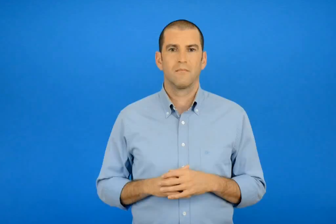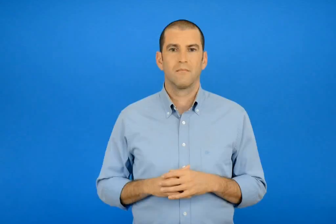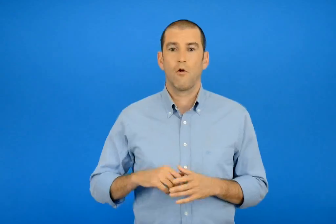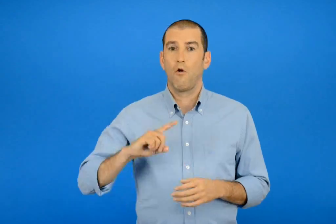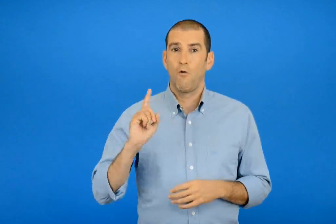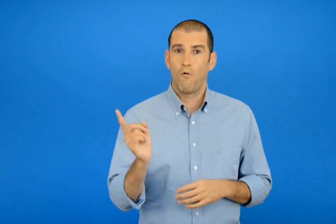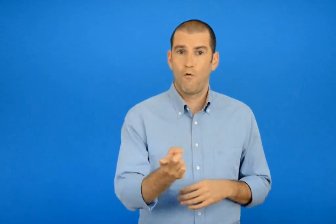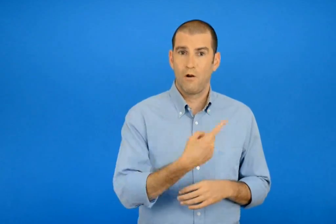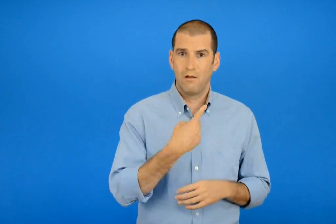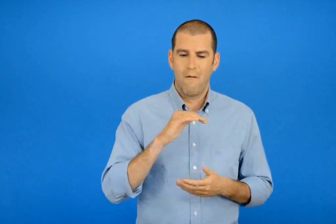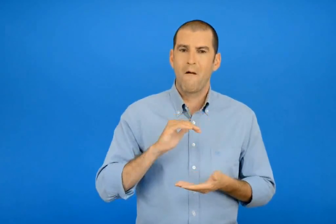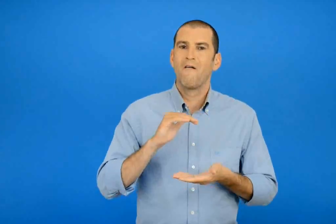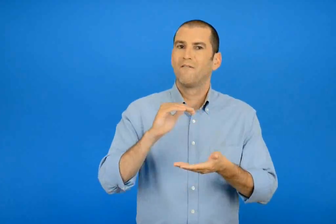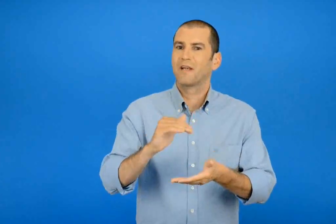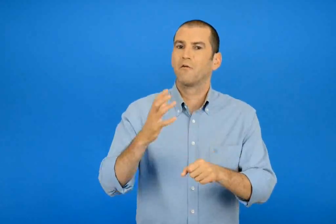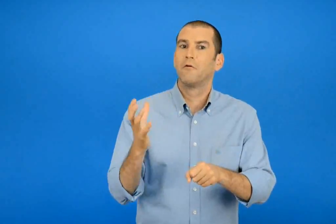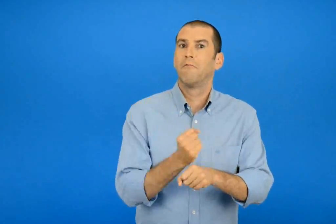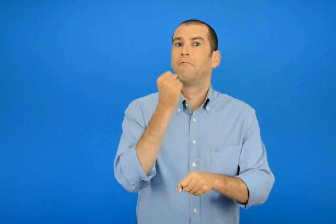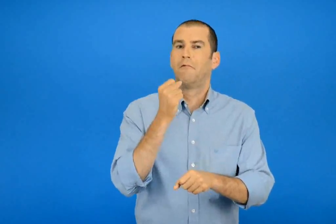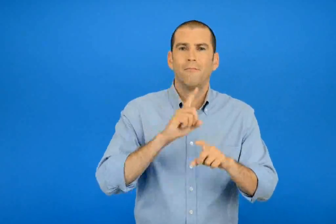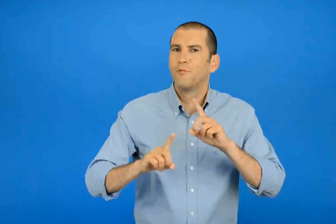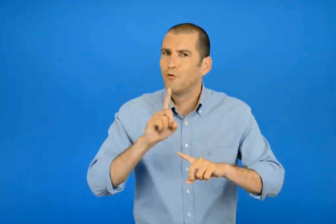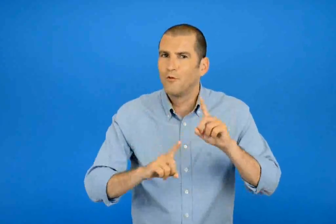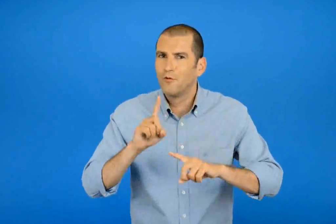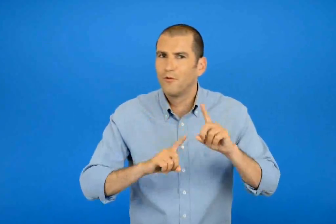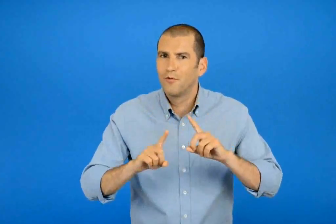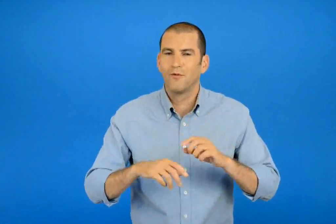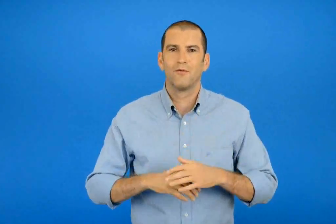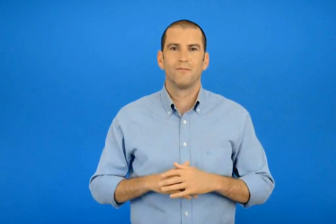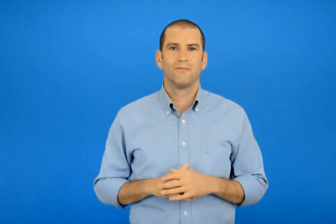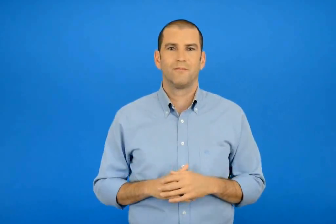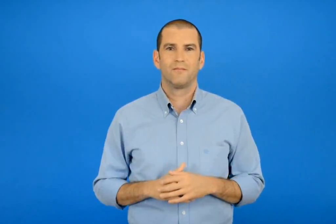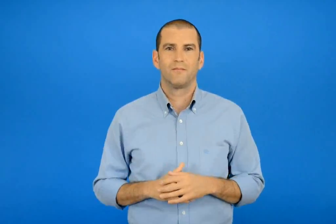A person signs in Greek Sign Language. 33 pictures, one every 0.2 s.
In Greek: ποιό βραβείο κέρδισαν όλοι ;
